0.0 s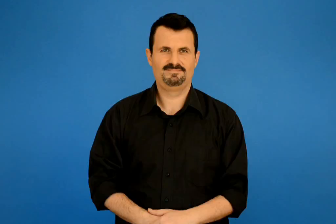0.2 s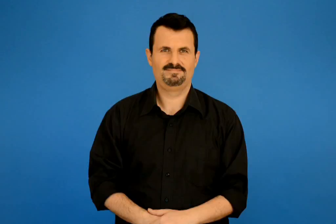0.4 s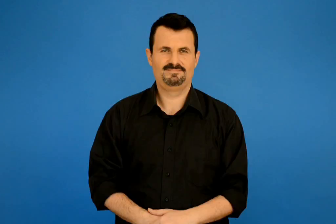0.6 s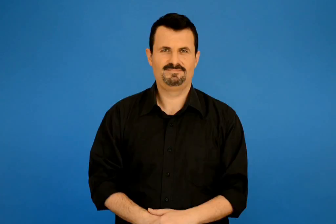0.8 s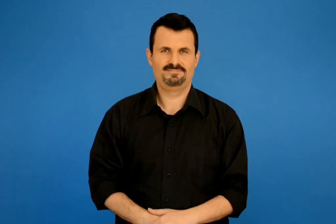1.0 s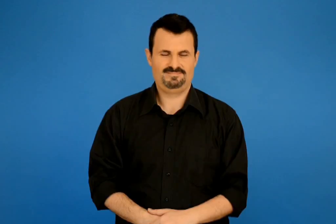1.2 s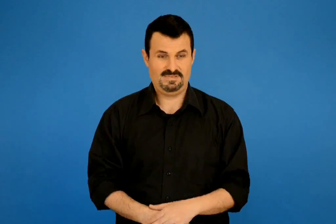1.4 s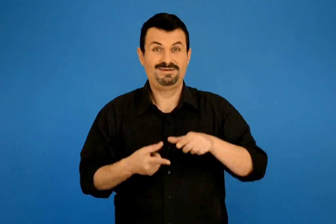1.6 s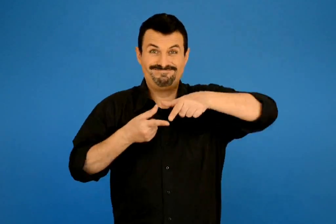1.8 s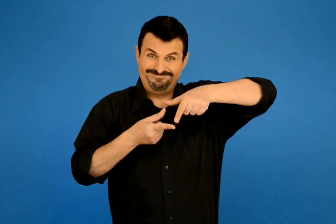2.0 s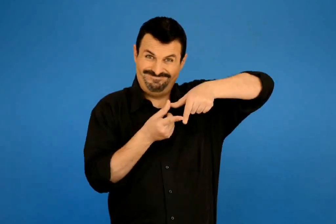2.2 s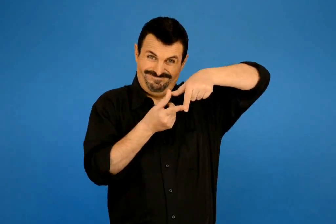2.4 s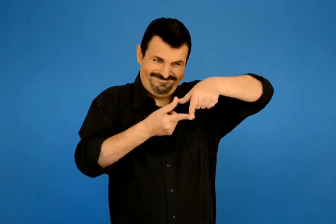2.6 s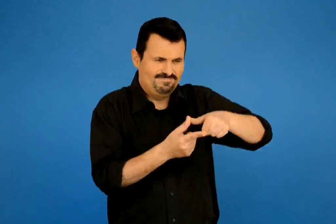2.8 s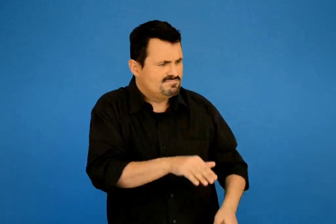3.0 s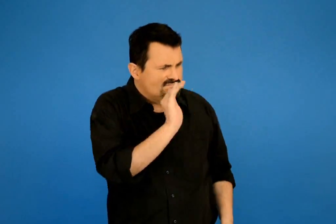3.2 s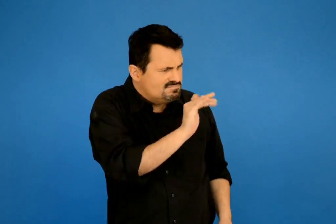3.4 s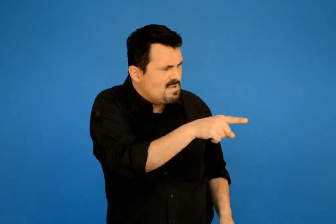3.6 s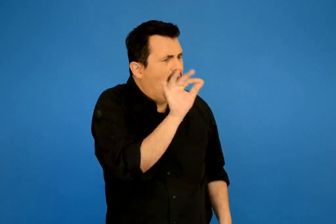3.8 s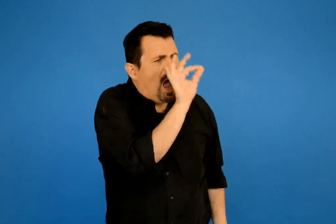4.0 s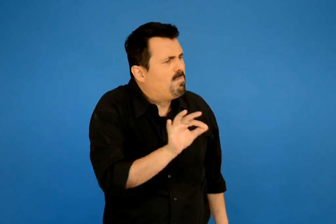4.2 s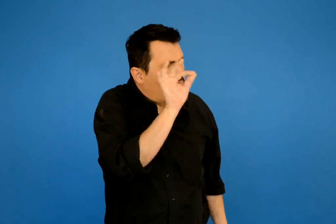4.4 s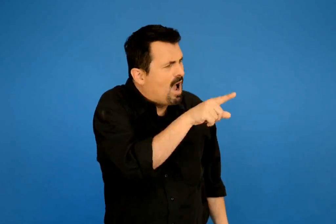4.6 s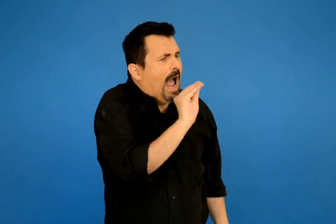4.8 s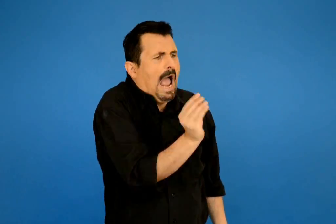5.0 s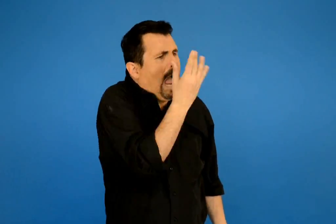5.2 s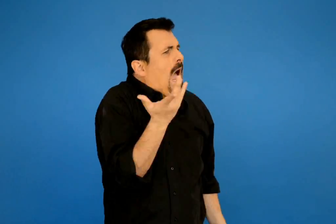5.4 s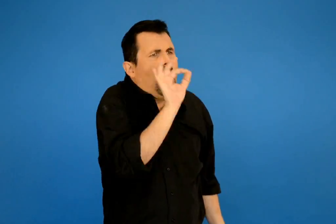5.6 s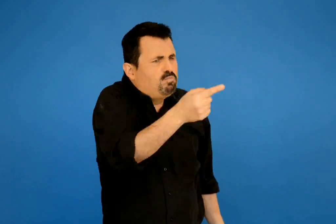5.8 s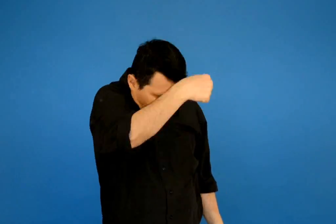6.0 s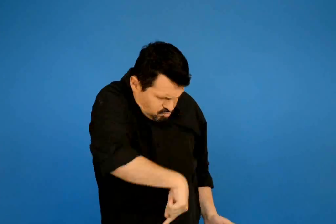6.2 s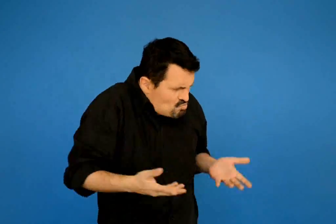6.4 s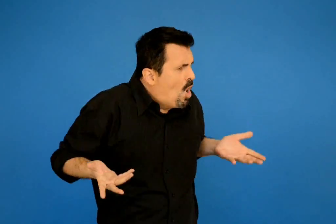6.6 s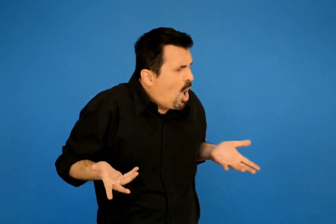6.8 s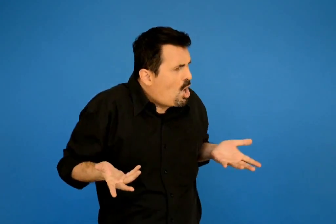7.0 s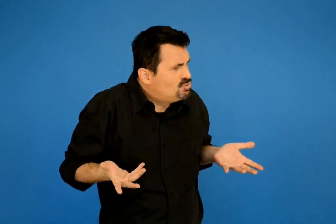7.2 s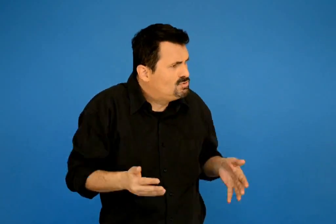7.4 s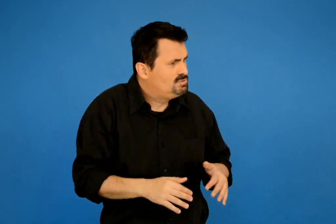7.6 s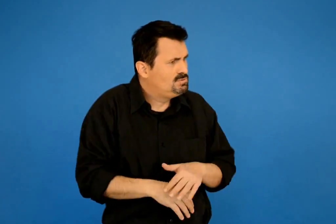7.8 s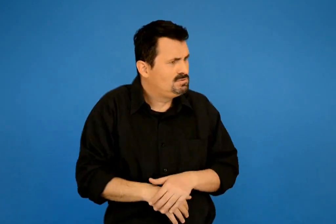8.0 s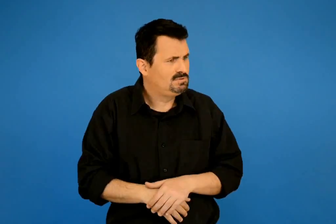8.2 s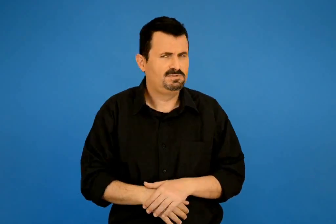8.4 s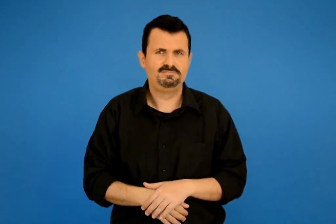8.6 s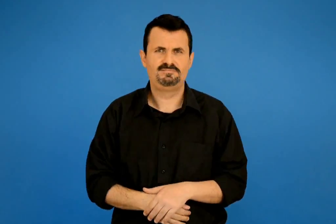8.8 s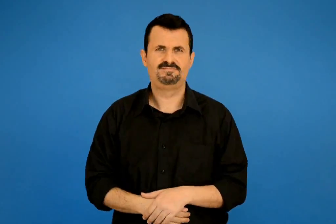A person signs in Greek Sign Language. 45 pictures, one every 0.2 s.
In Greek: πες μου από που έρχεσαι ; τον ρώτησε ο τριγωνοψαρούλης
